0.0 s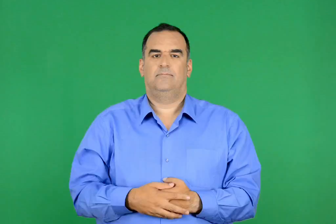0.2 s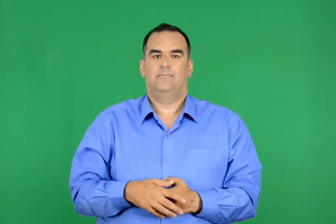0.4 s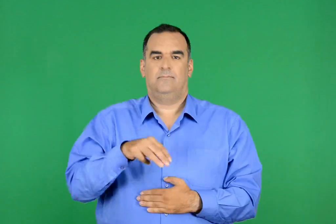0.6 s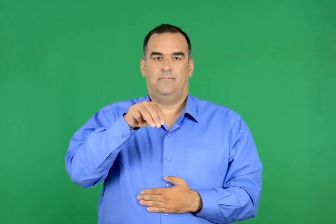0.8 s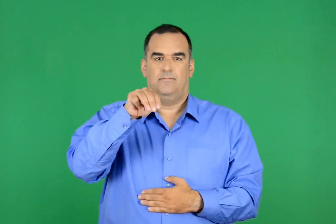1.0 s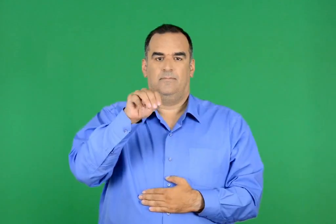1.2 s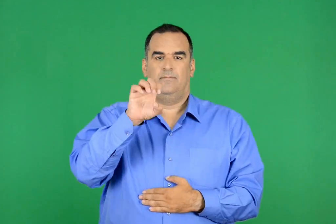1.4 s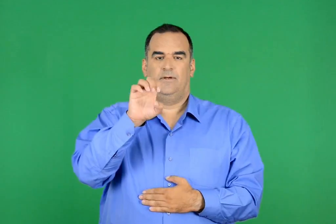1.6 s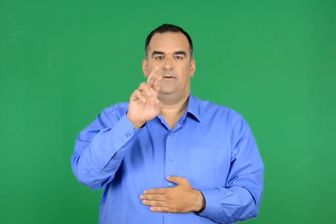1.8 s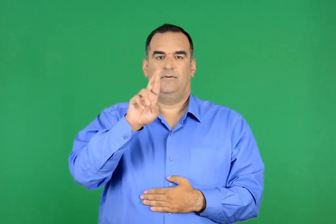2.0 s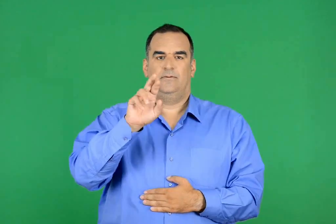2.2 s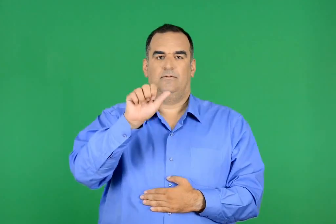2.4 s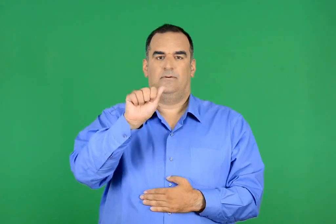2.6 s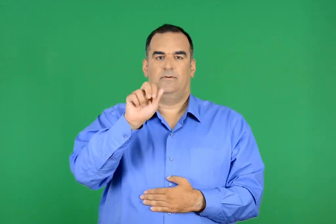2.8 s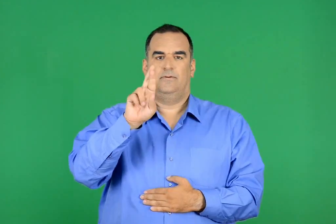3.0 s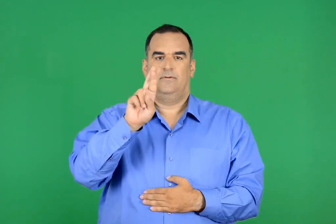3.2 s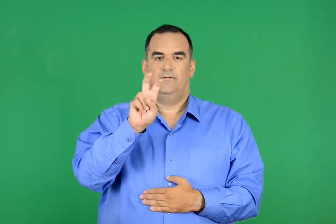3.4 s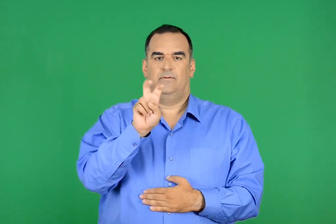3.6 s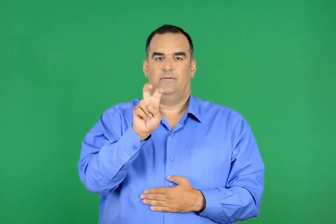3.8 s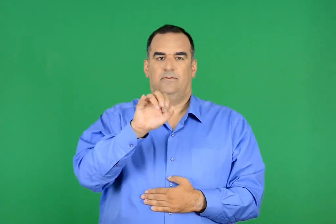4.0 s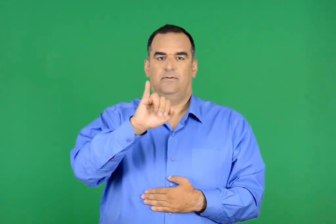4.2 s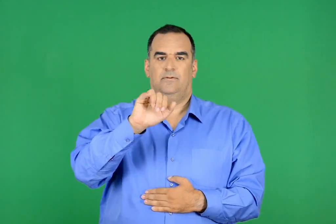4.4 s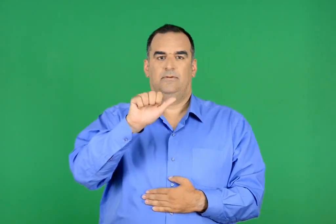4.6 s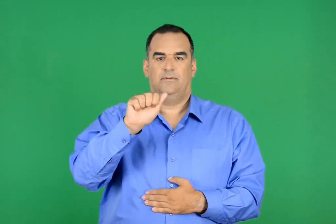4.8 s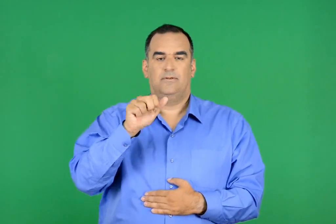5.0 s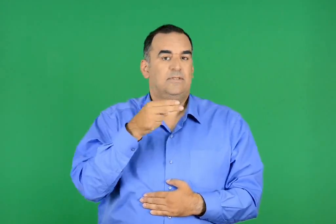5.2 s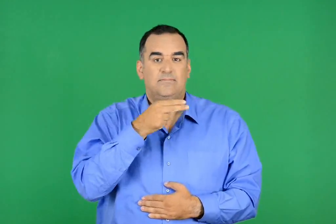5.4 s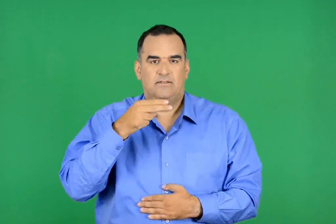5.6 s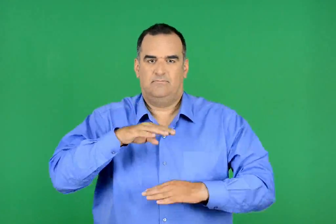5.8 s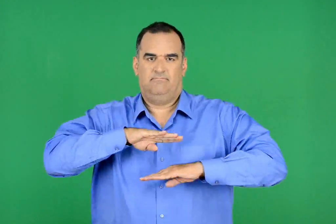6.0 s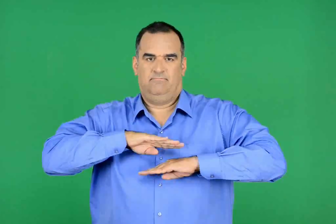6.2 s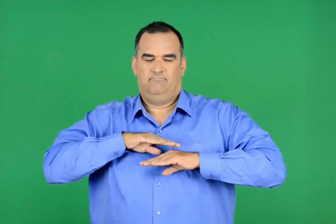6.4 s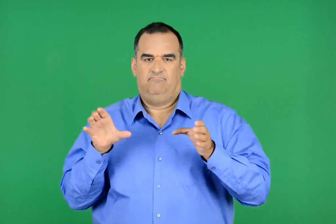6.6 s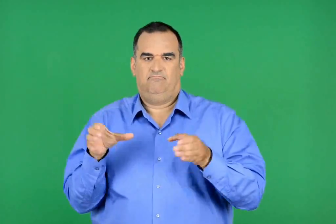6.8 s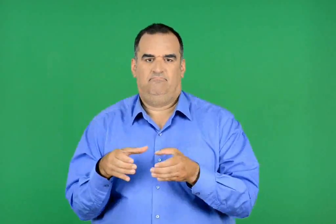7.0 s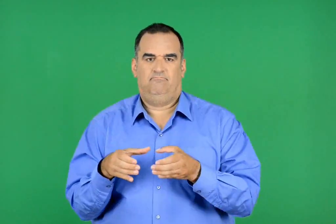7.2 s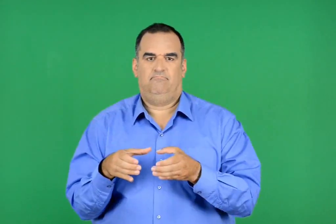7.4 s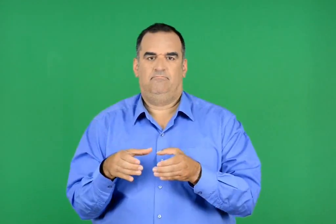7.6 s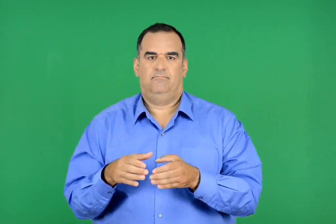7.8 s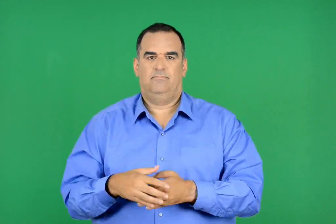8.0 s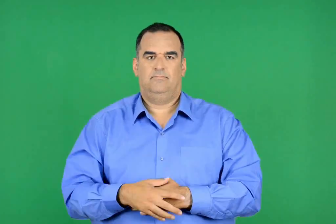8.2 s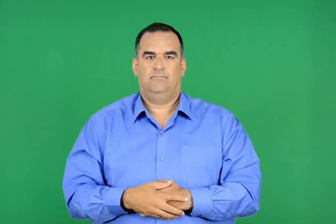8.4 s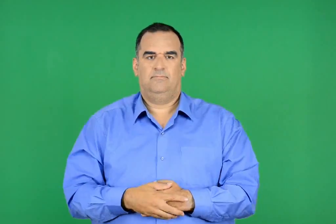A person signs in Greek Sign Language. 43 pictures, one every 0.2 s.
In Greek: μεραρχία στρατιωτική μονάδα
